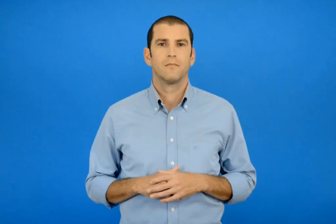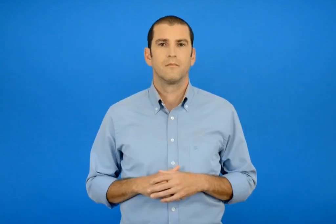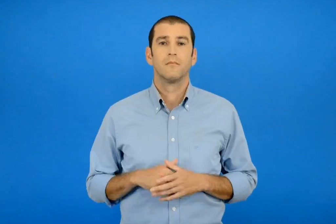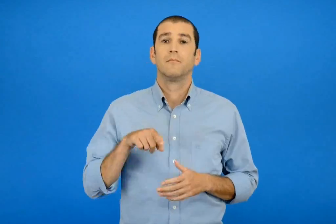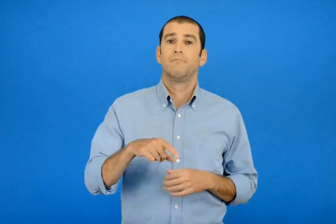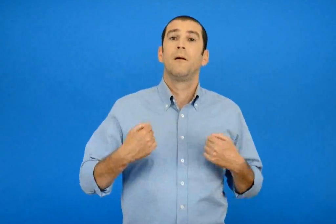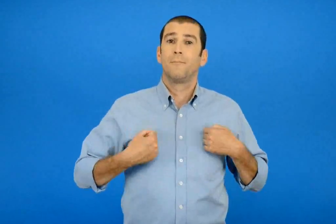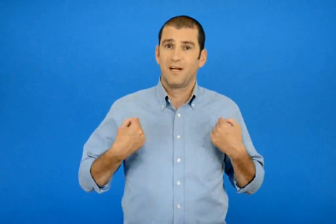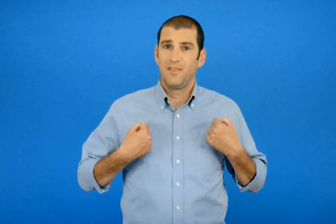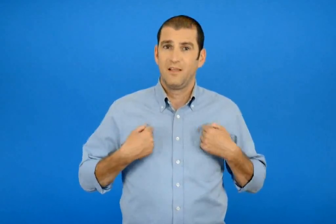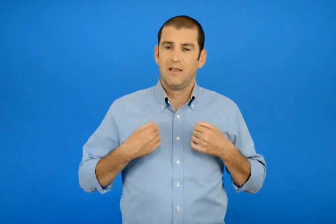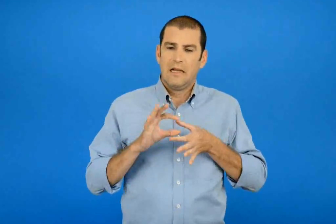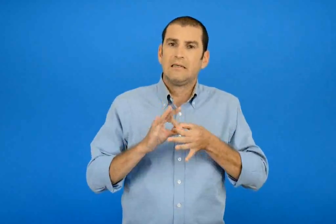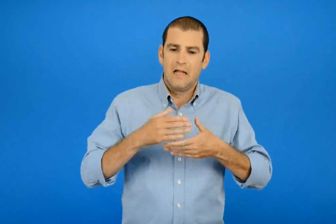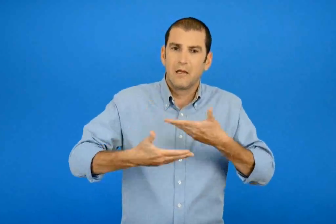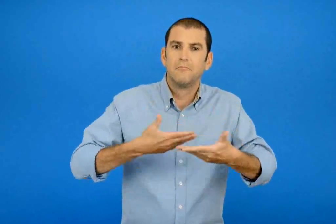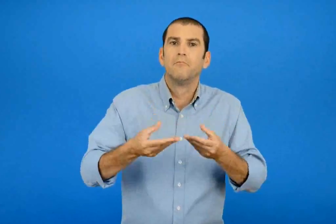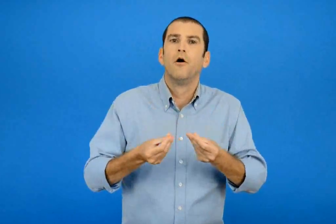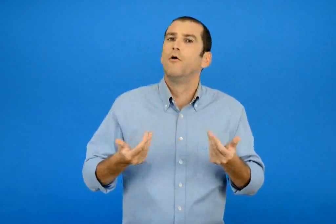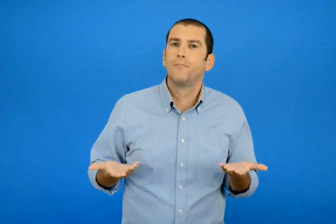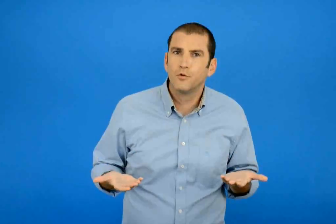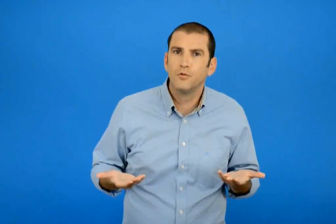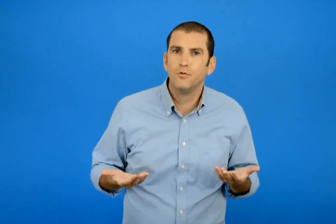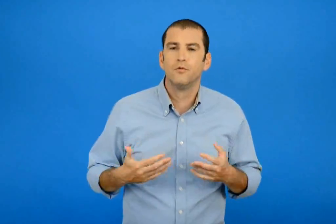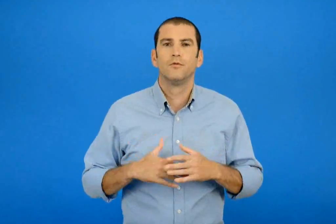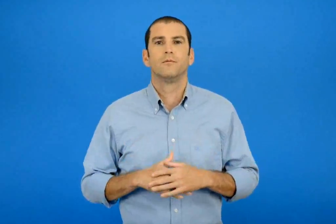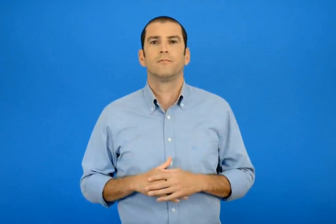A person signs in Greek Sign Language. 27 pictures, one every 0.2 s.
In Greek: πως συνεχίζεται το παιχνίδι ;
